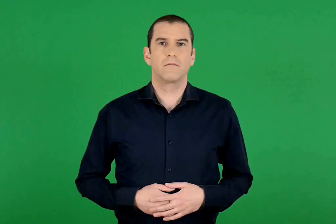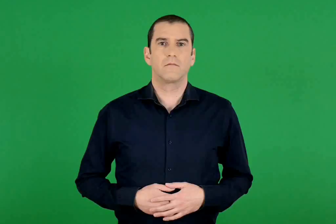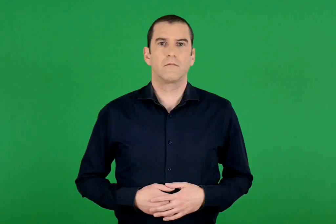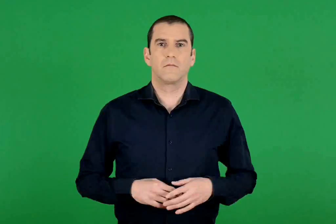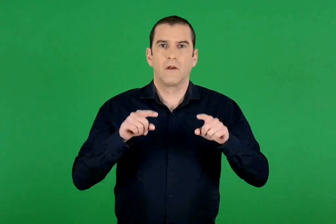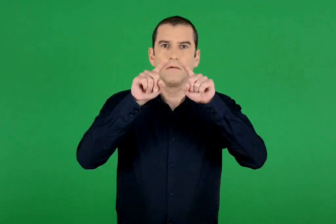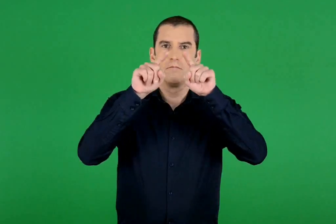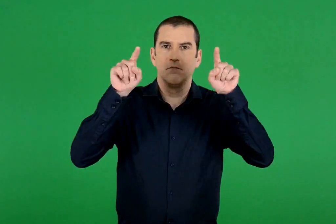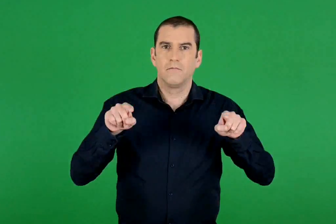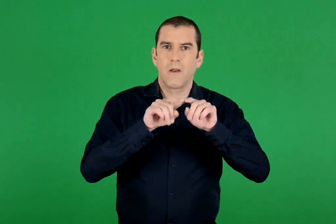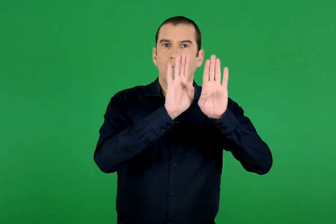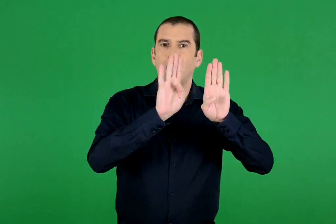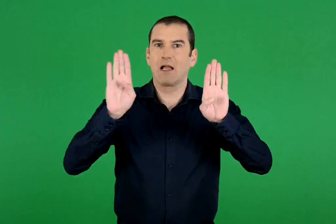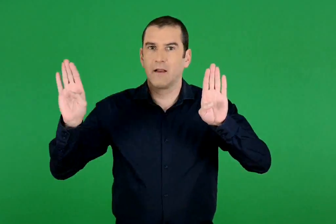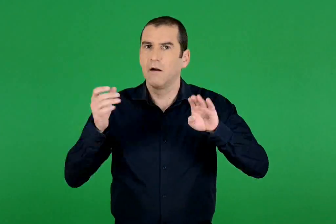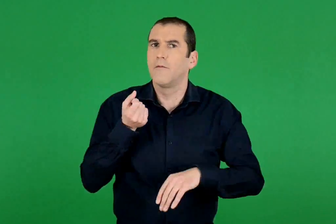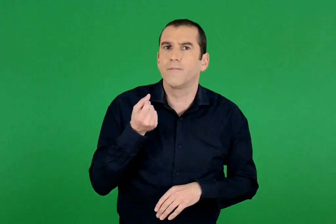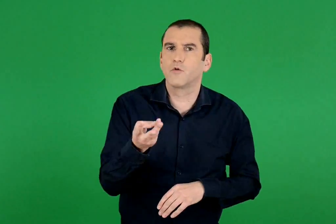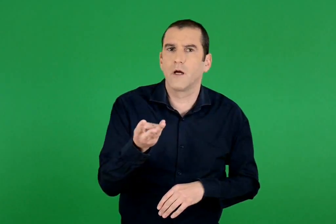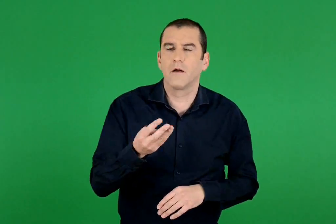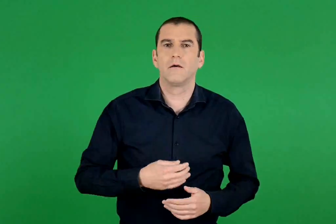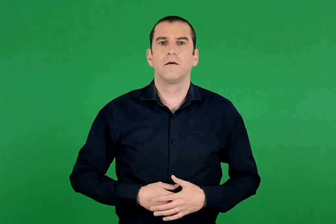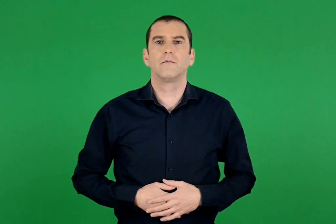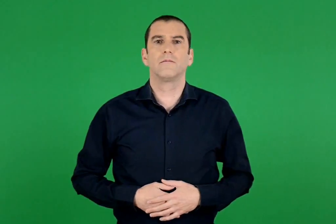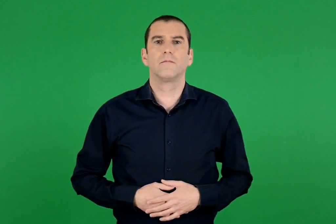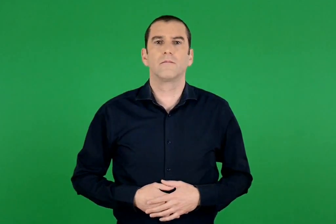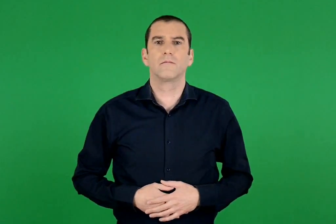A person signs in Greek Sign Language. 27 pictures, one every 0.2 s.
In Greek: πόσα είναι τα πλακάκια ;
